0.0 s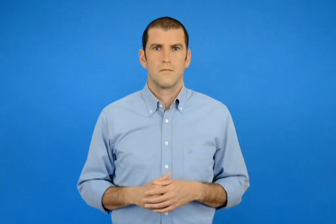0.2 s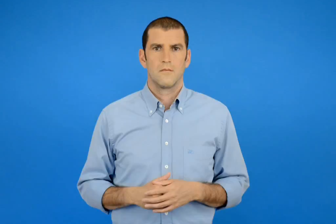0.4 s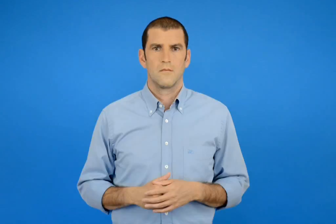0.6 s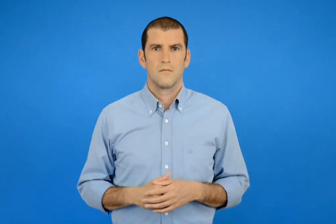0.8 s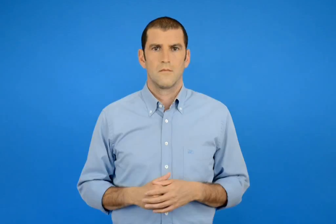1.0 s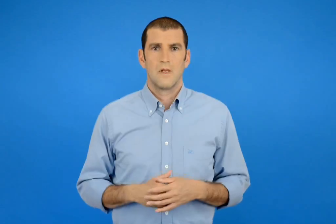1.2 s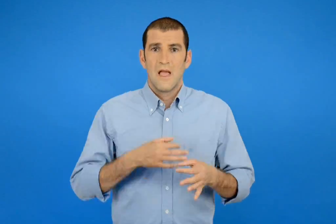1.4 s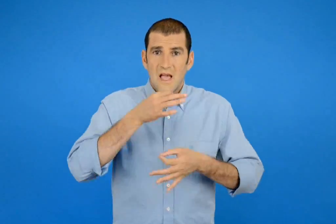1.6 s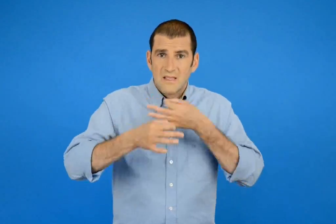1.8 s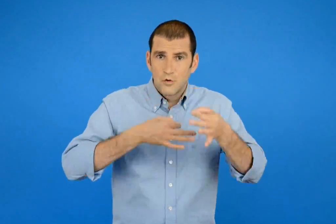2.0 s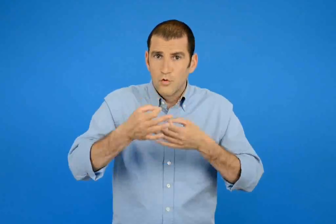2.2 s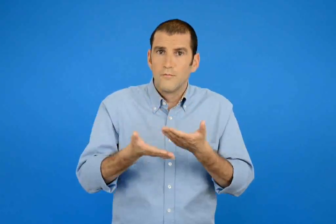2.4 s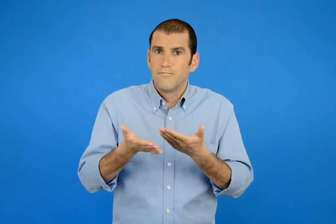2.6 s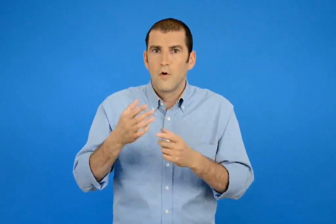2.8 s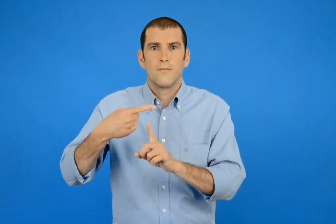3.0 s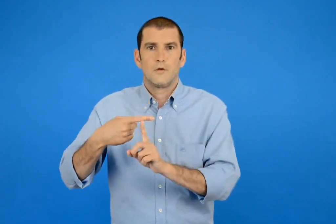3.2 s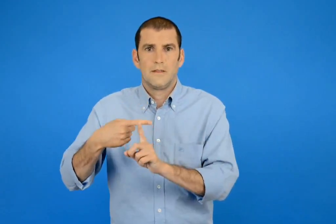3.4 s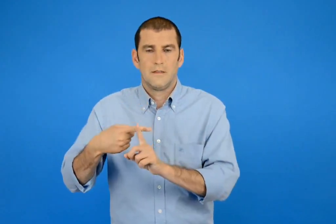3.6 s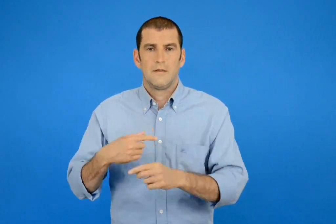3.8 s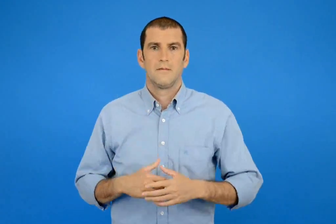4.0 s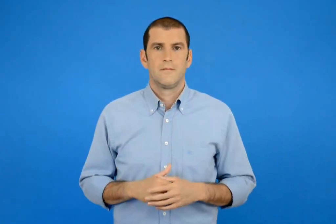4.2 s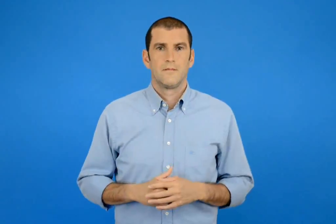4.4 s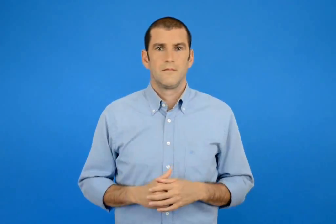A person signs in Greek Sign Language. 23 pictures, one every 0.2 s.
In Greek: εξηγώ με - πρόσθεση
